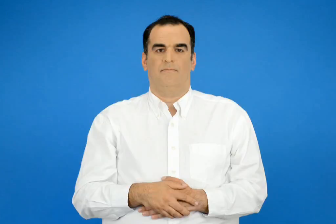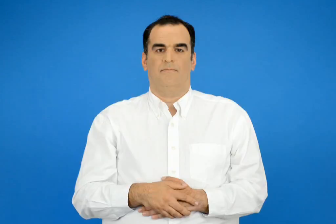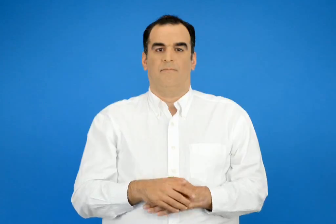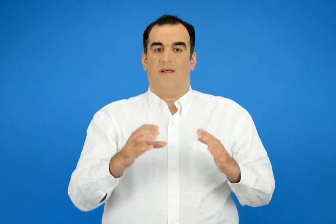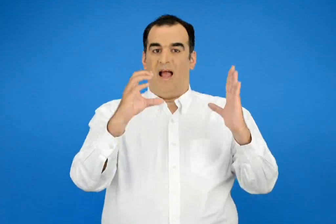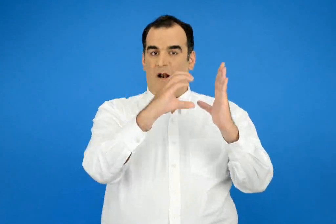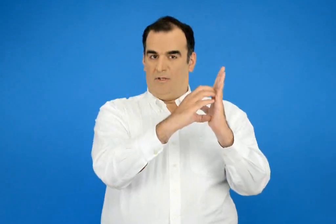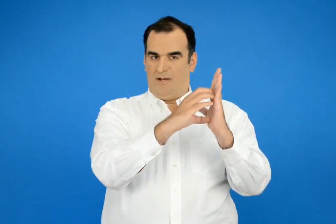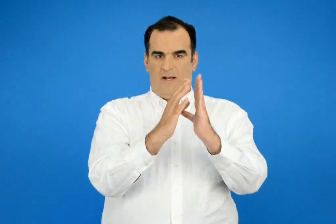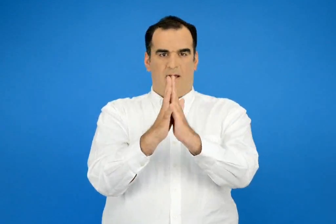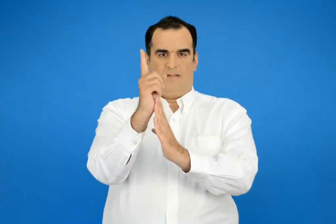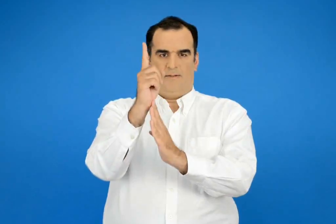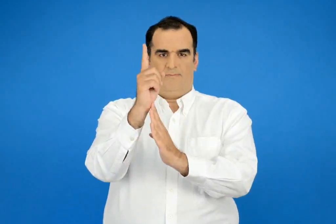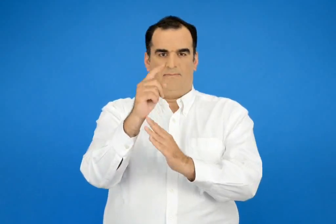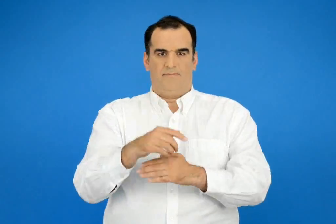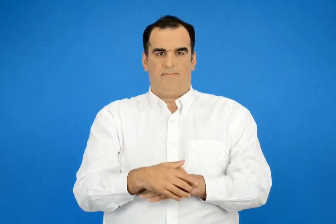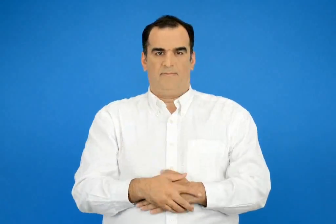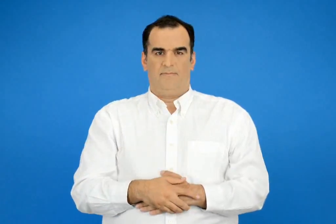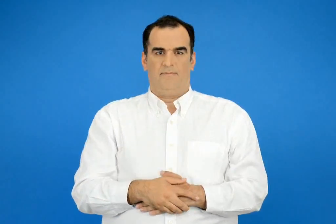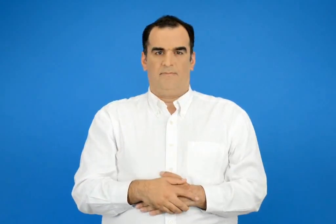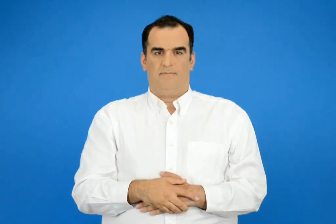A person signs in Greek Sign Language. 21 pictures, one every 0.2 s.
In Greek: ενότητα 11
